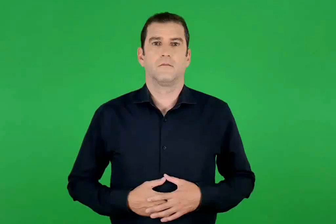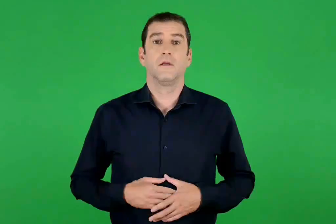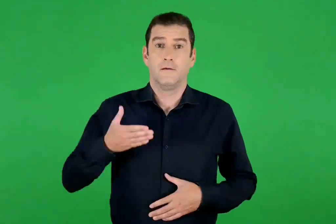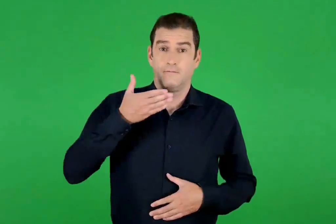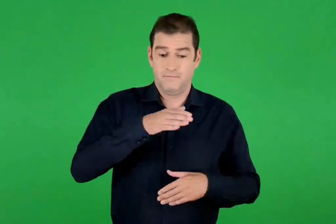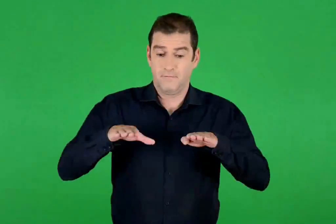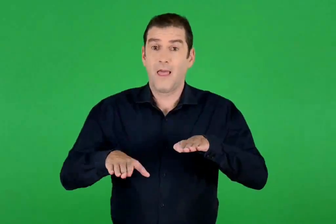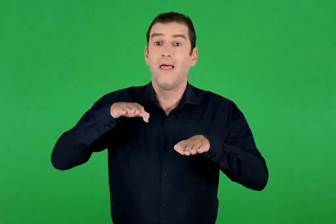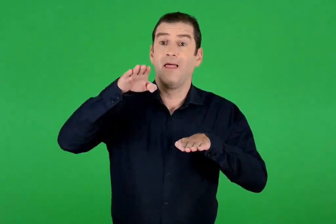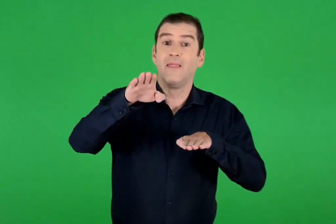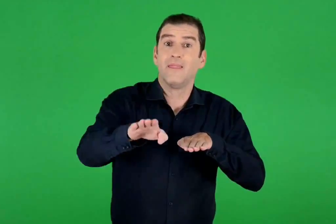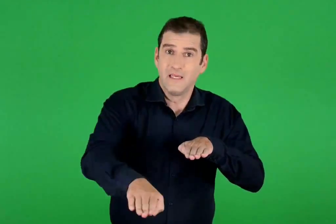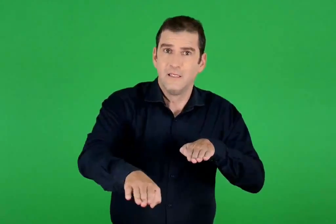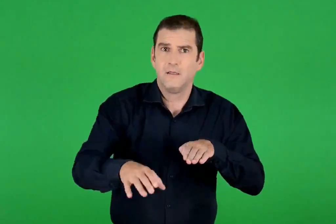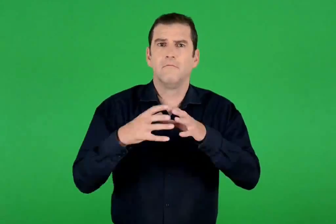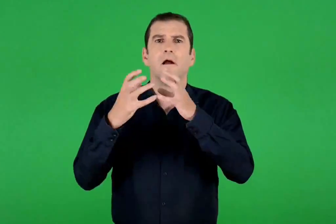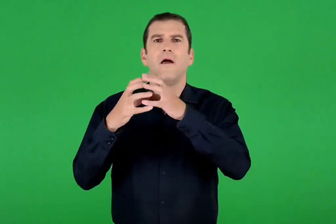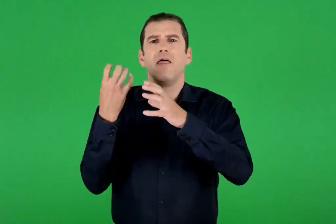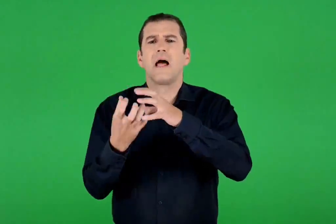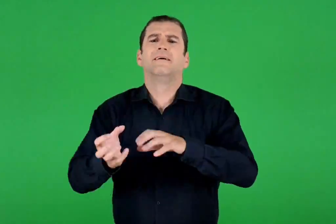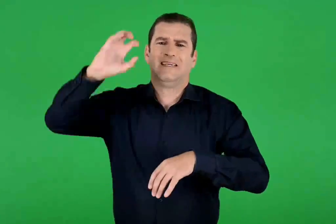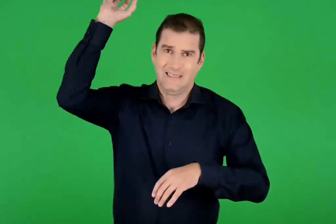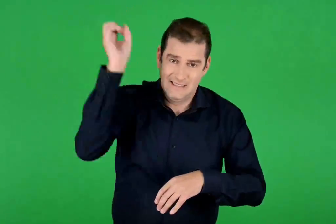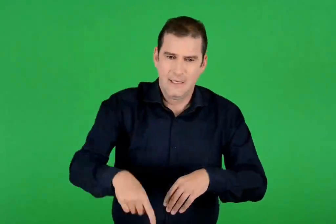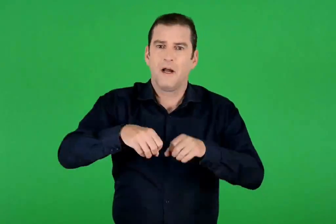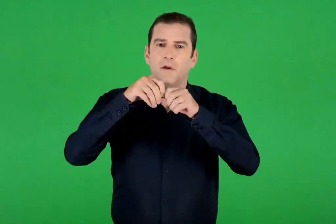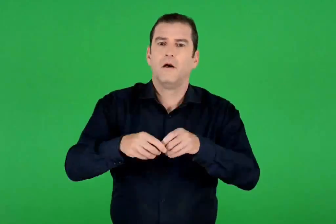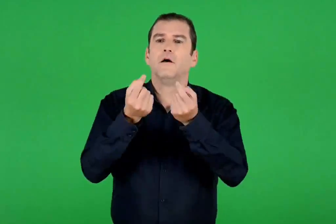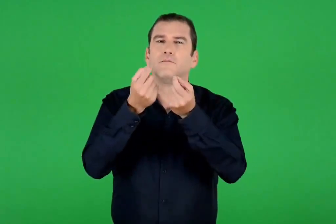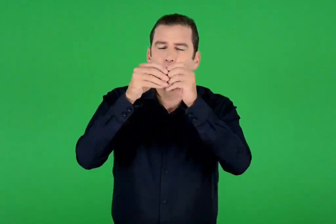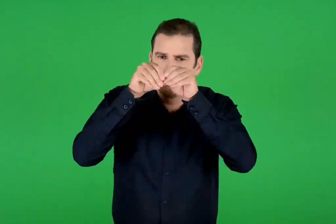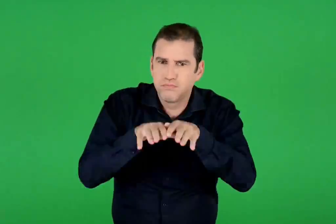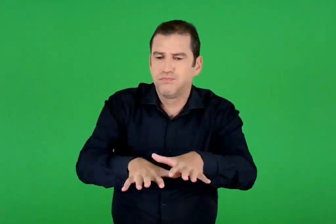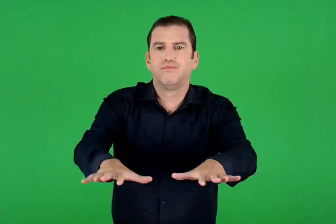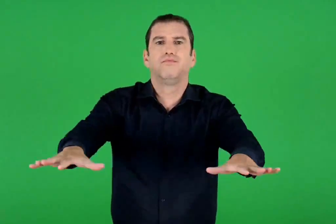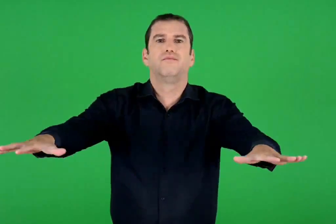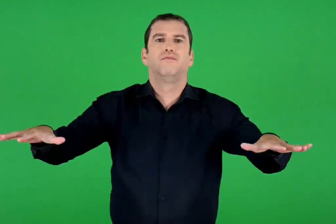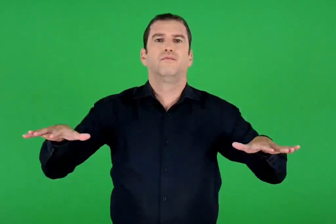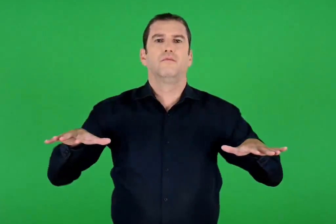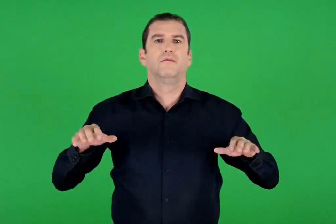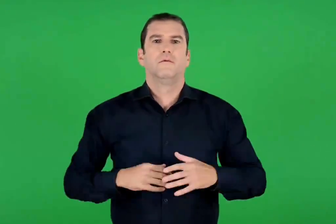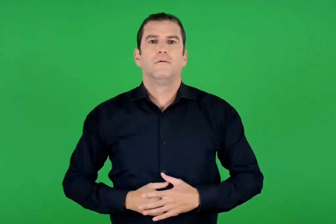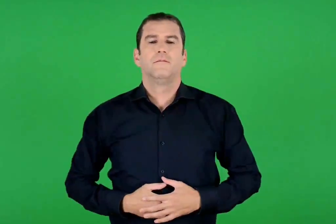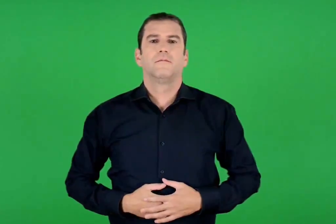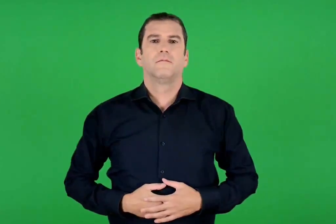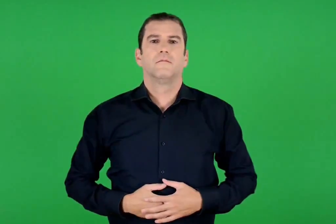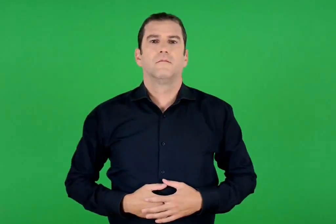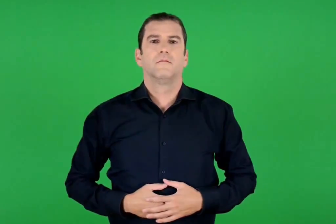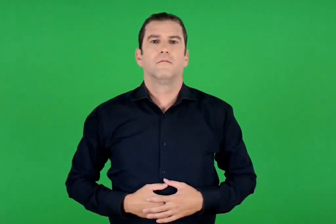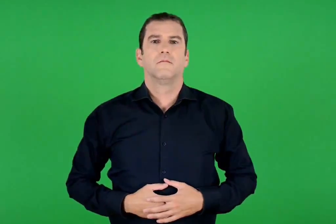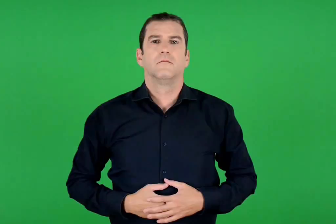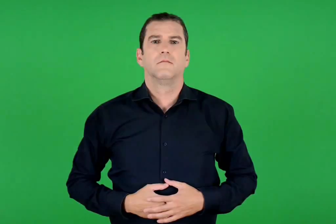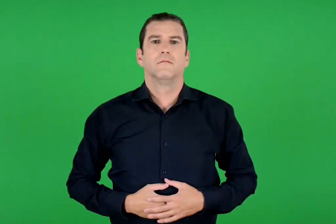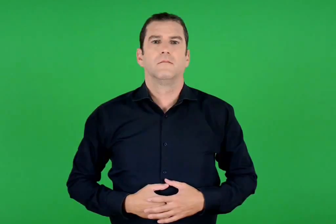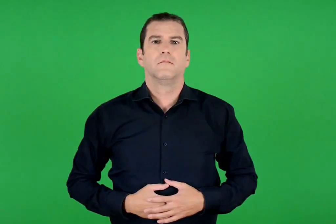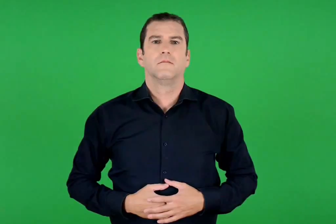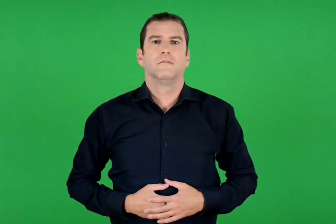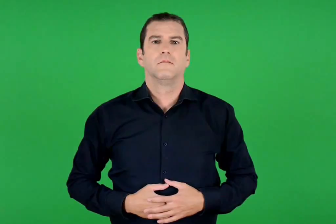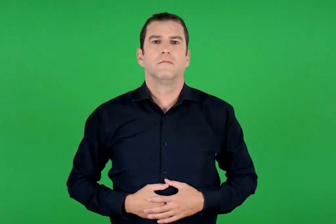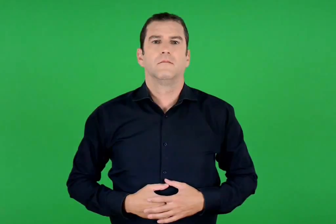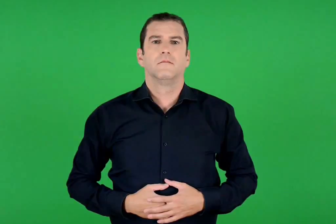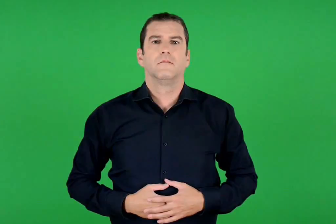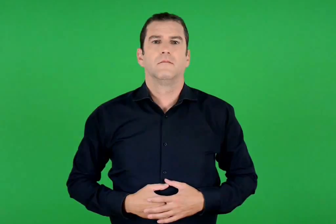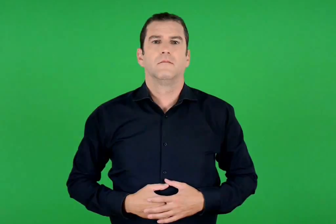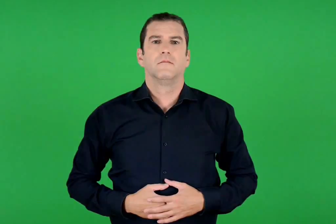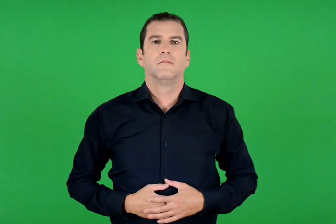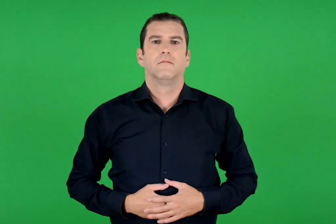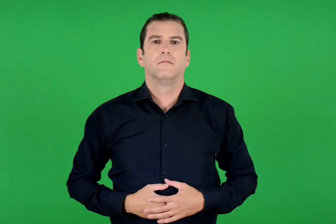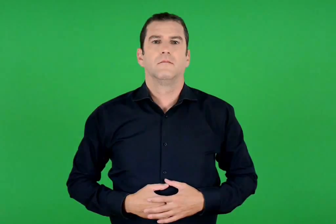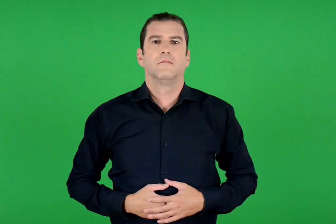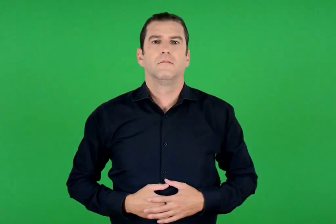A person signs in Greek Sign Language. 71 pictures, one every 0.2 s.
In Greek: μόλις μπει με το δεξί , ρίχνει με δύναμη το ρόδι στο πάτωμα , έτσι ώστε να σπάσει και να πεταχτούν οι σπόροι του παντού
